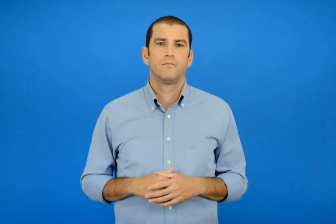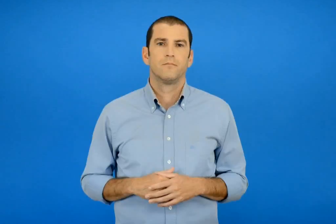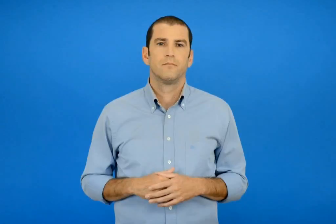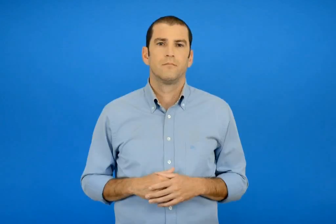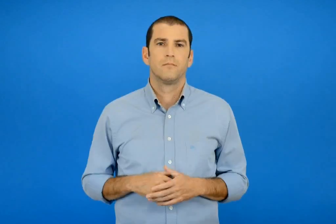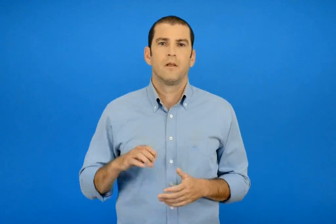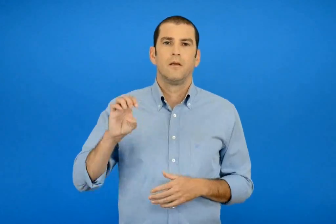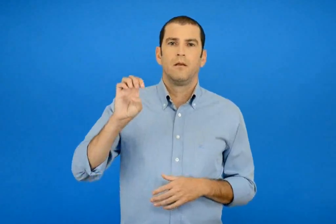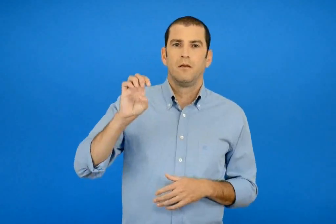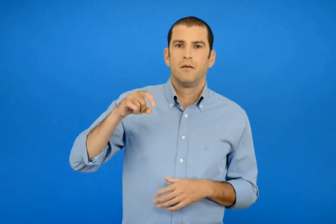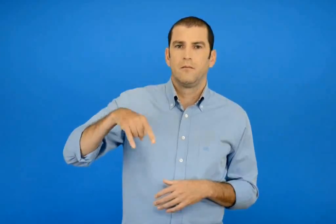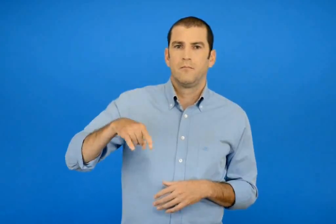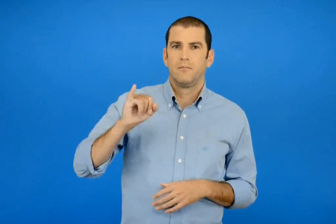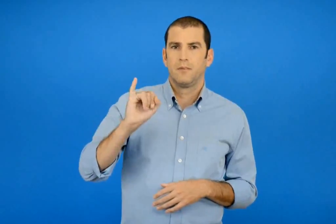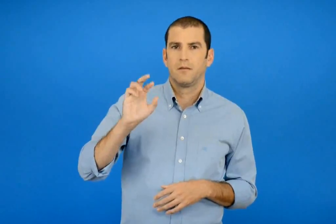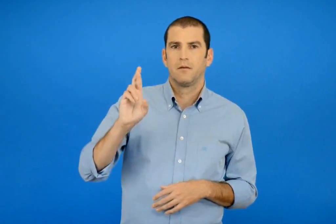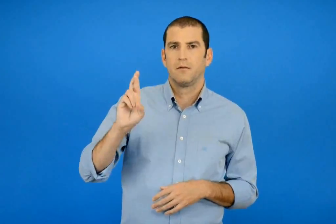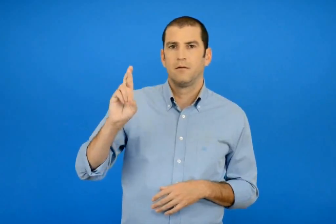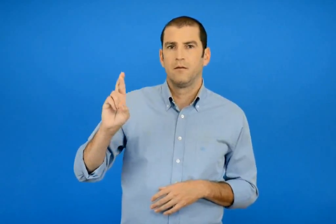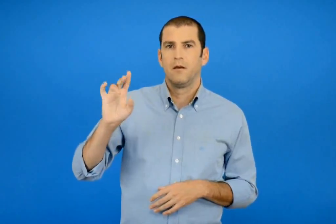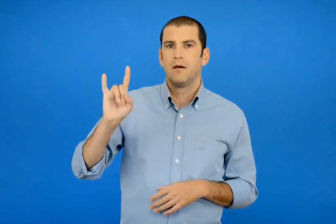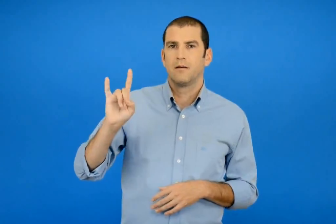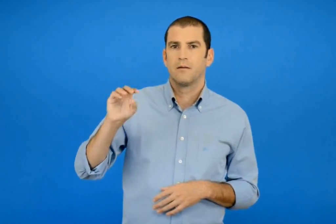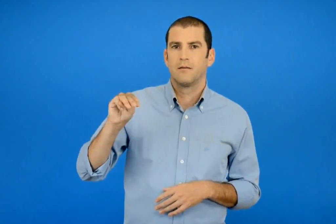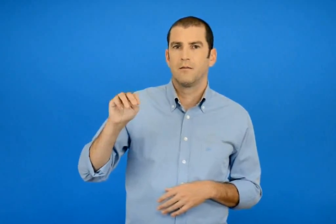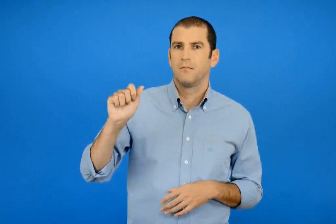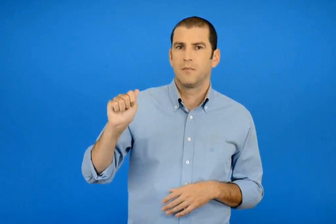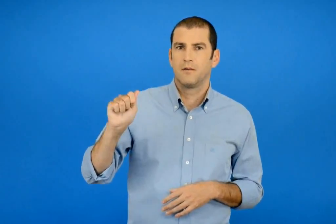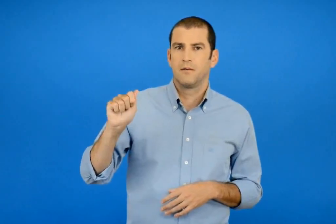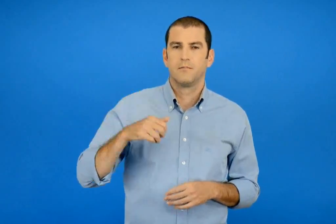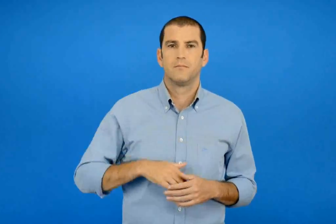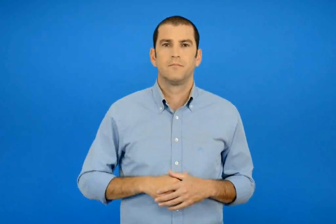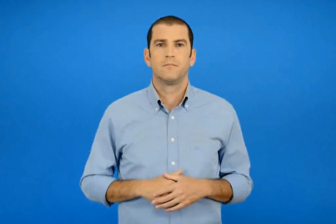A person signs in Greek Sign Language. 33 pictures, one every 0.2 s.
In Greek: επίρρημα
